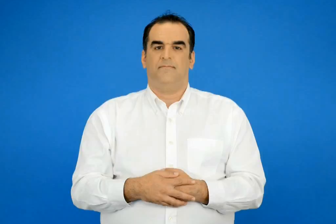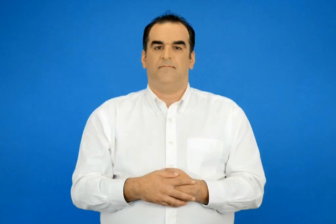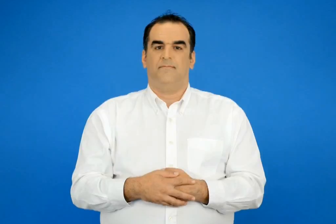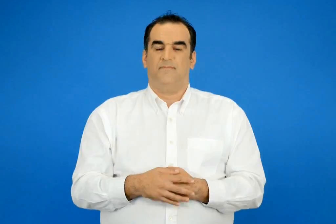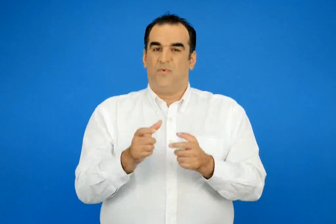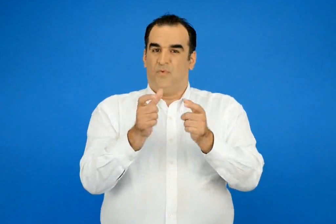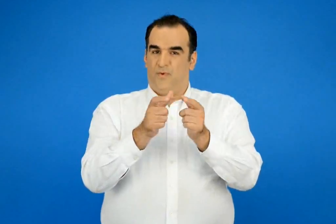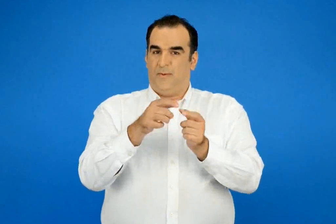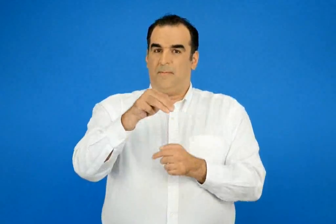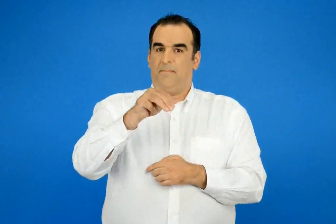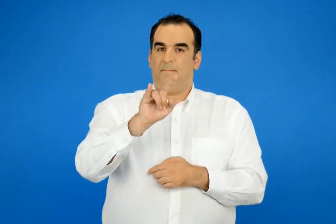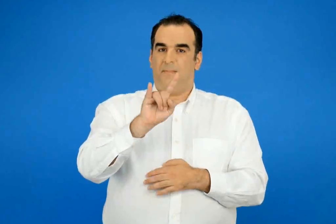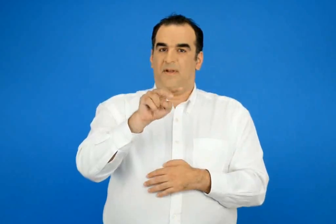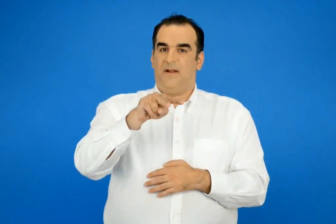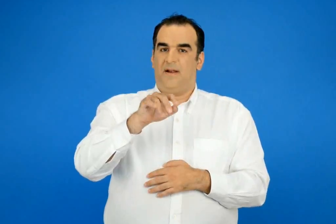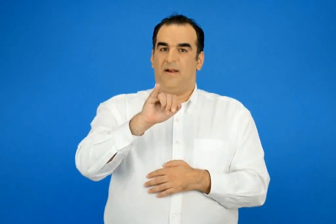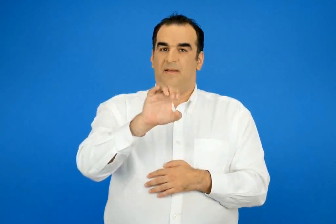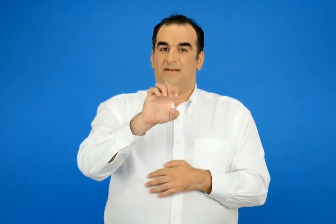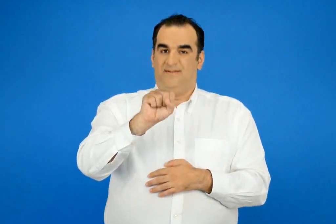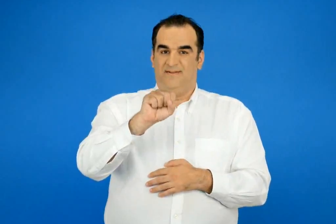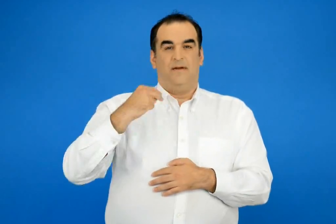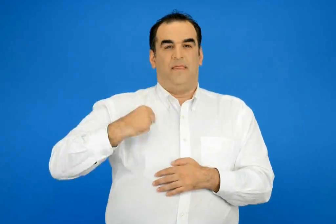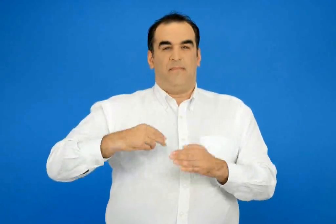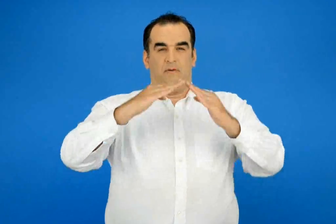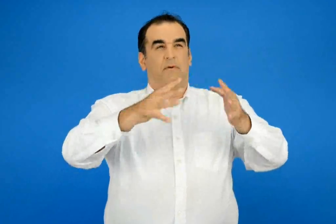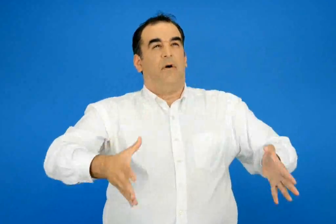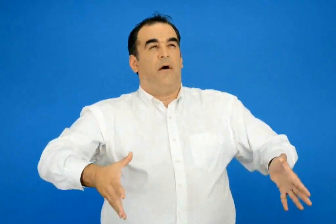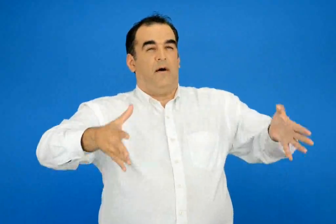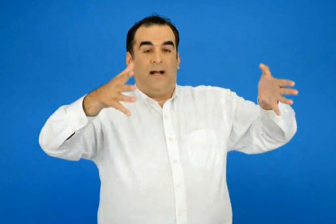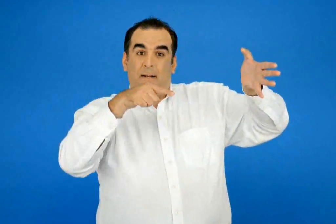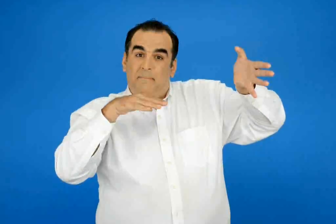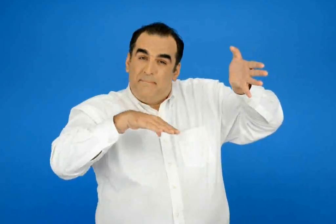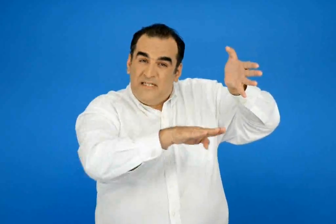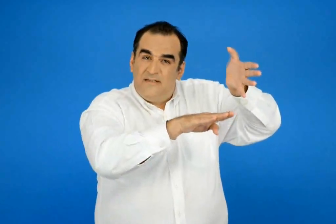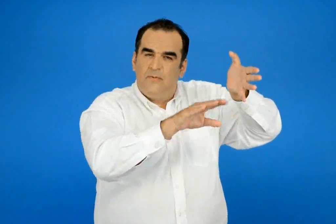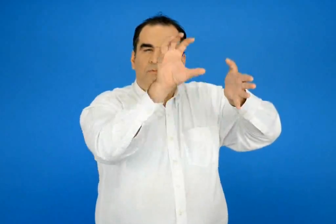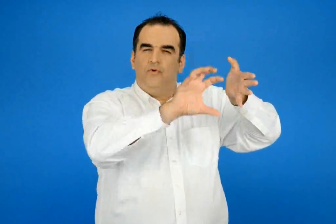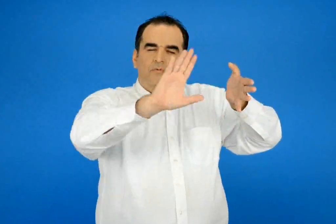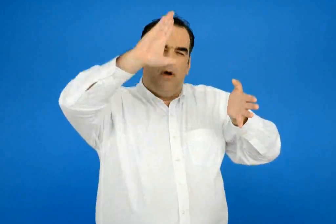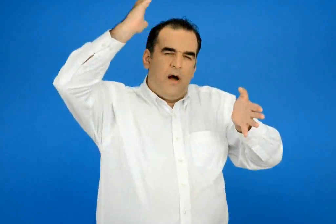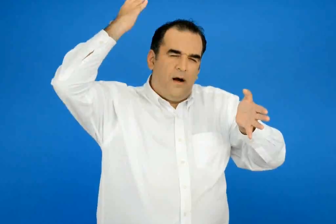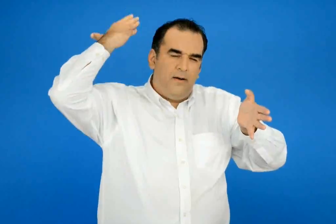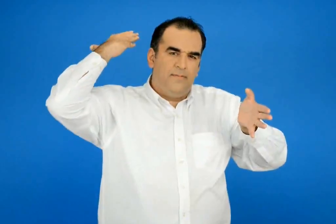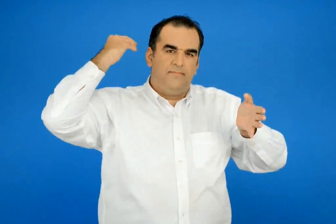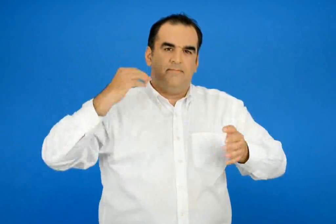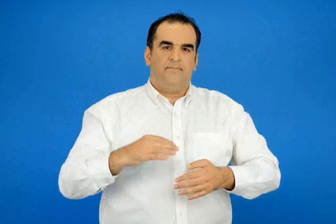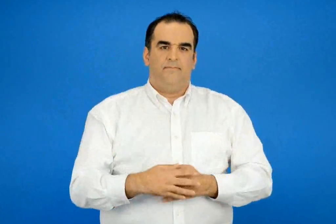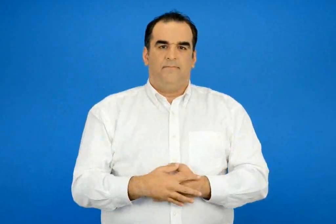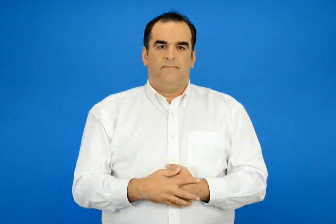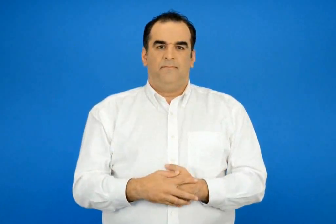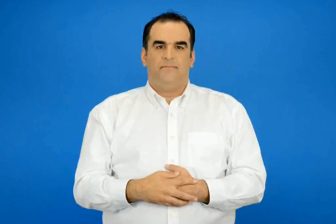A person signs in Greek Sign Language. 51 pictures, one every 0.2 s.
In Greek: το δημαρχείο στις μηλιές στο οποίο στεγάζεται και το λαογραφικό μουσείο
